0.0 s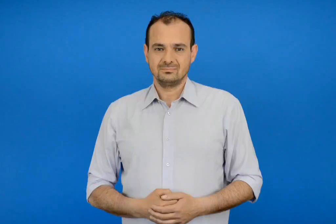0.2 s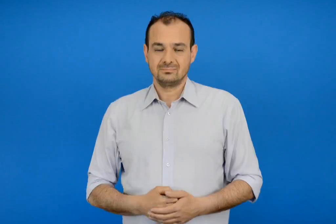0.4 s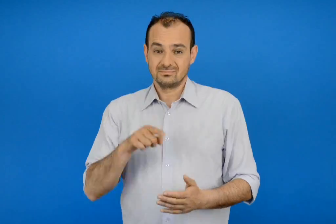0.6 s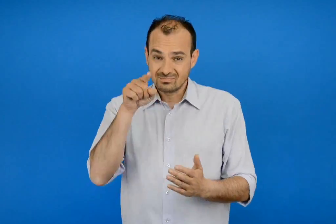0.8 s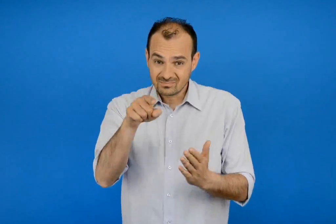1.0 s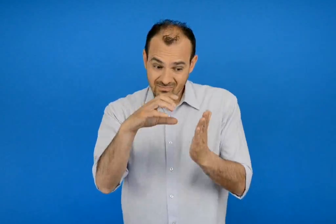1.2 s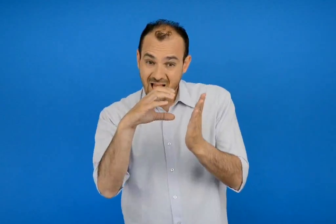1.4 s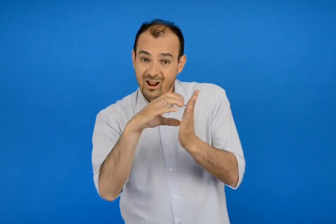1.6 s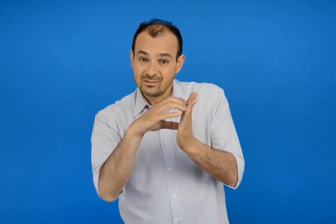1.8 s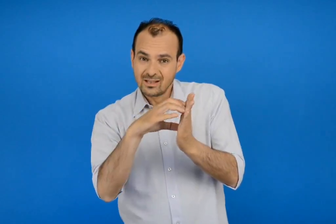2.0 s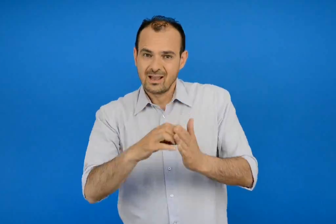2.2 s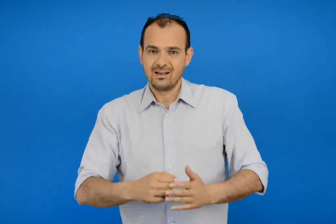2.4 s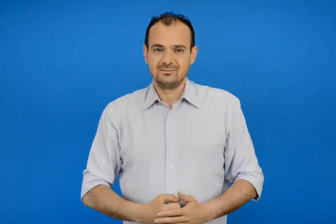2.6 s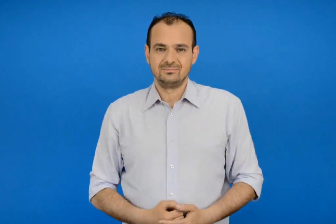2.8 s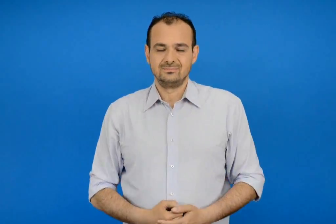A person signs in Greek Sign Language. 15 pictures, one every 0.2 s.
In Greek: σε αυτή την ενότητα
